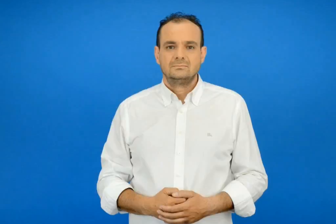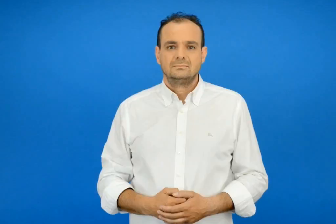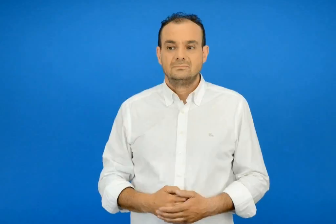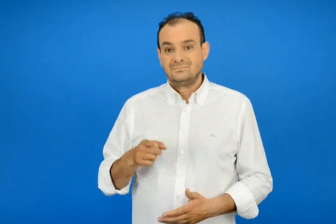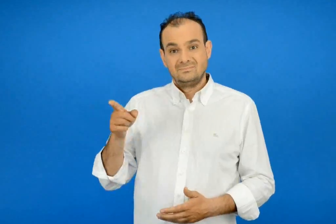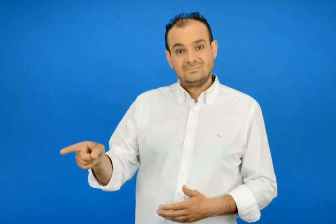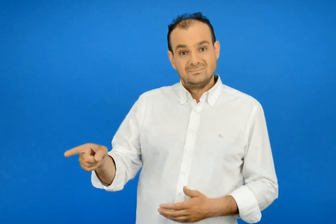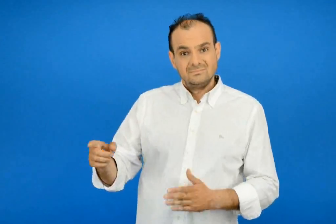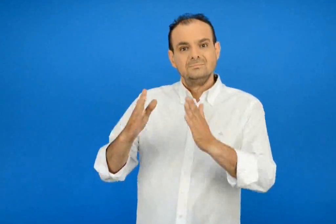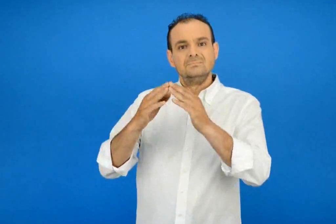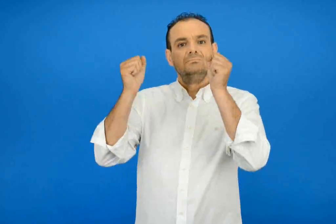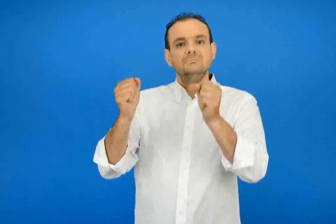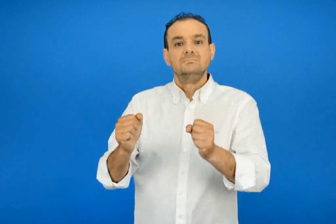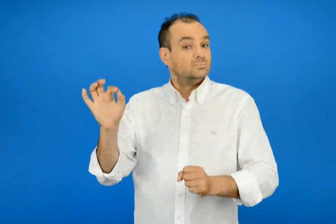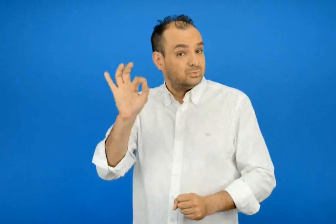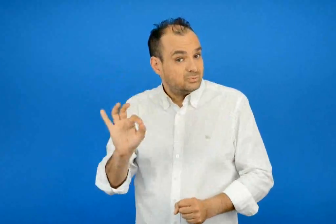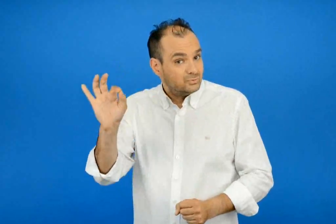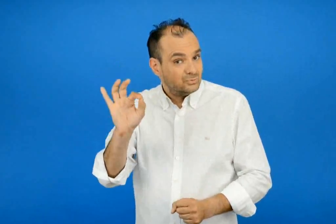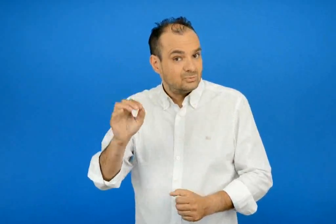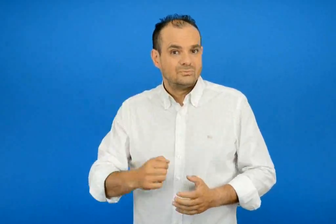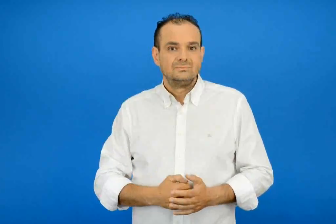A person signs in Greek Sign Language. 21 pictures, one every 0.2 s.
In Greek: που μένει ;
